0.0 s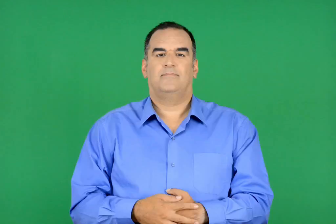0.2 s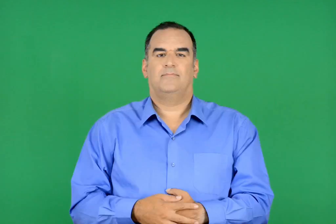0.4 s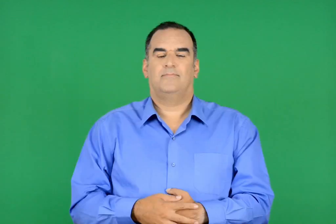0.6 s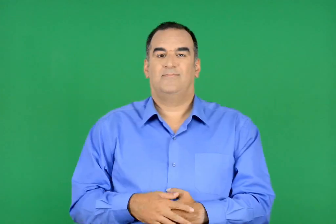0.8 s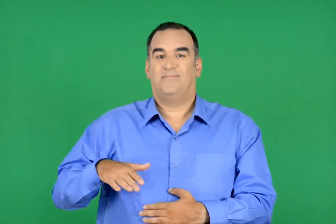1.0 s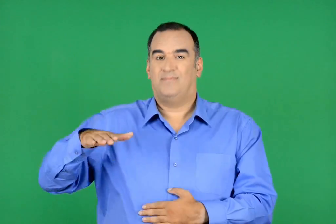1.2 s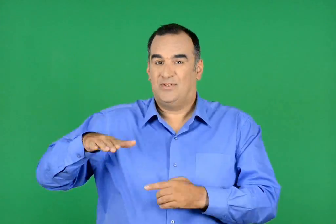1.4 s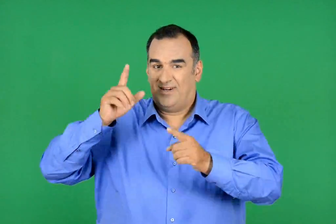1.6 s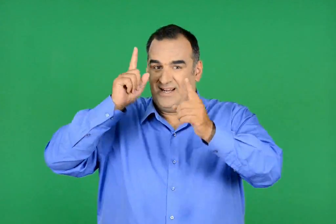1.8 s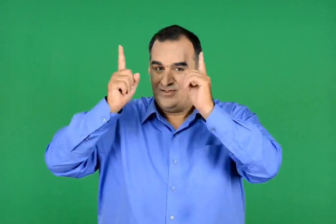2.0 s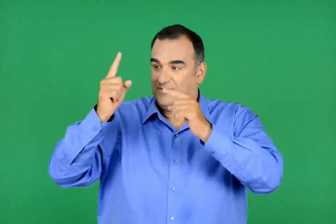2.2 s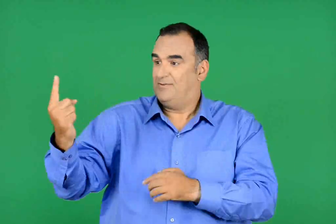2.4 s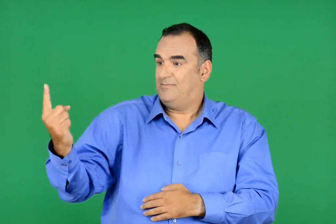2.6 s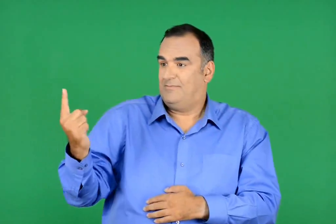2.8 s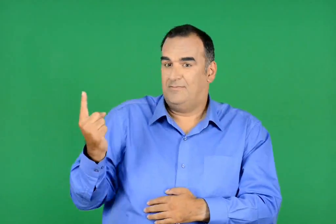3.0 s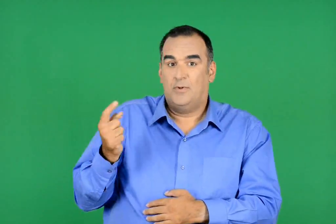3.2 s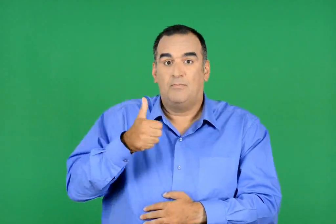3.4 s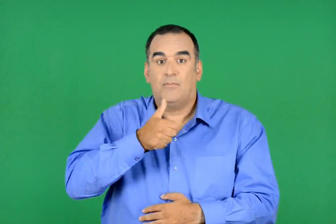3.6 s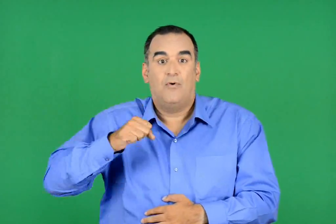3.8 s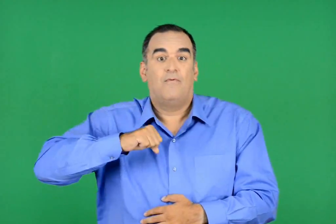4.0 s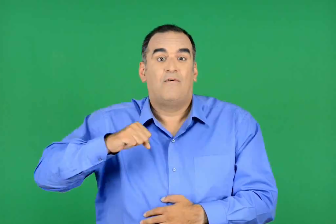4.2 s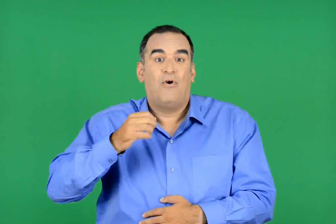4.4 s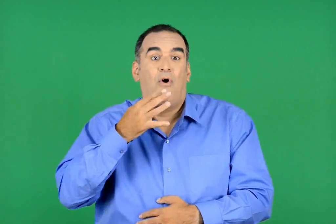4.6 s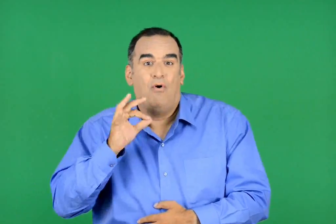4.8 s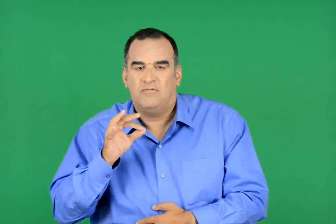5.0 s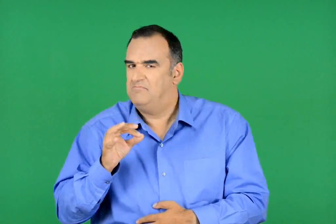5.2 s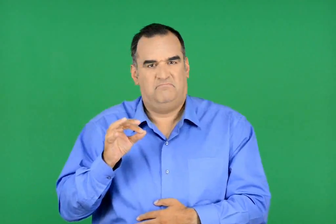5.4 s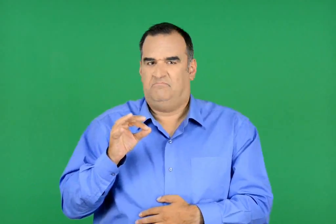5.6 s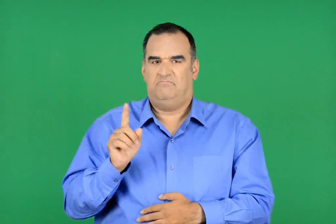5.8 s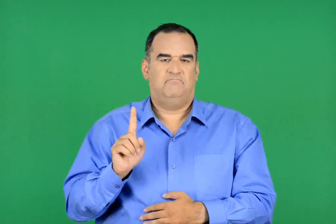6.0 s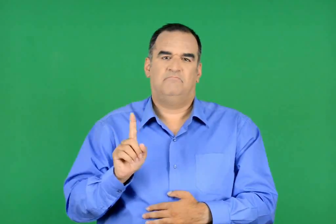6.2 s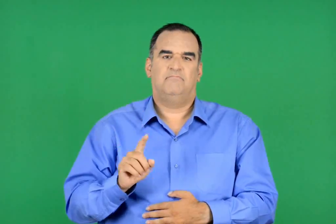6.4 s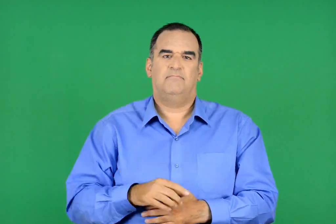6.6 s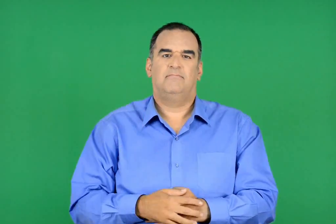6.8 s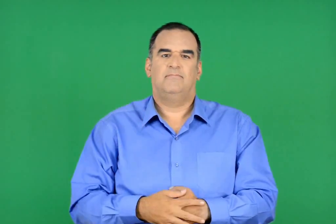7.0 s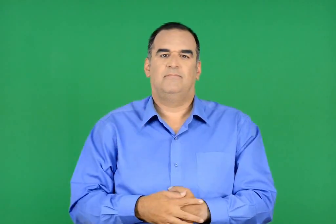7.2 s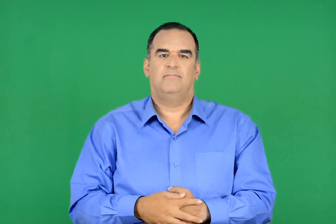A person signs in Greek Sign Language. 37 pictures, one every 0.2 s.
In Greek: μα δεν πρέπει να ήταν ο µόνος λόγος που τον πλησίασε ο µικρός εξωγήινος
